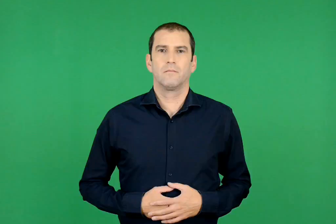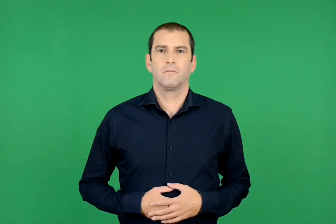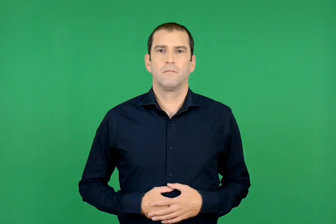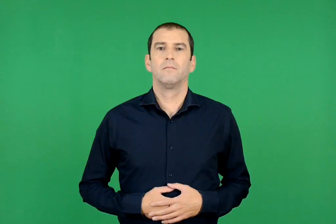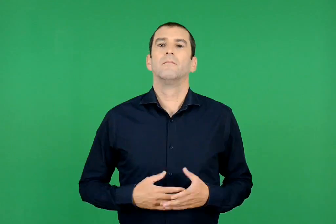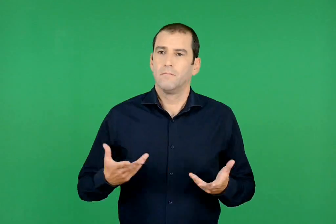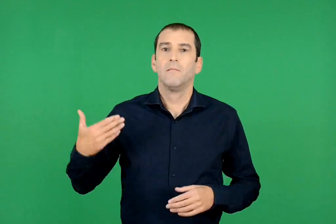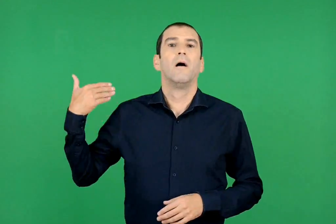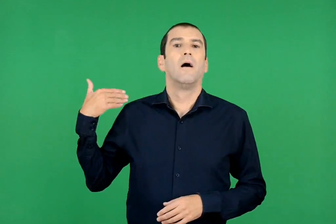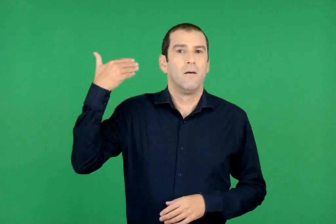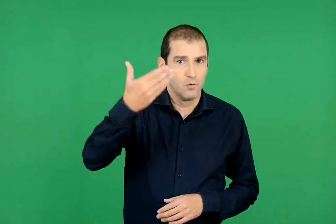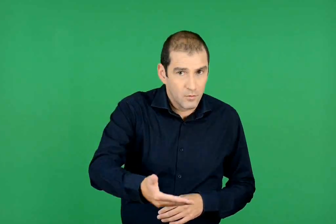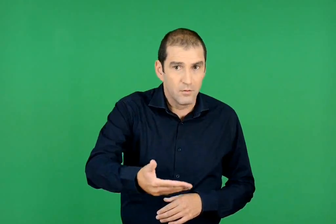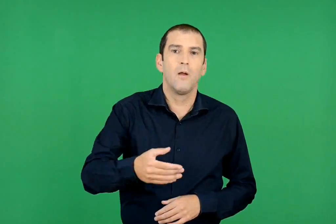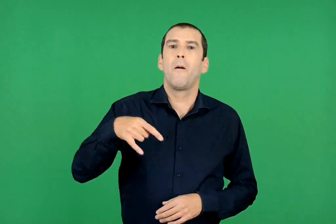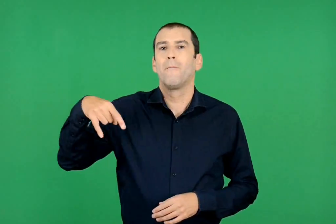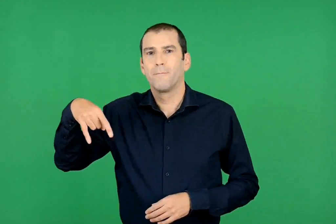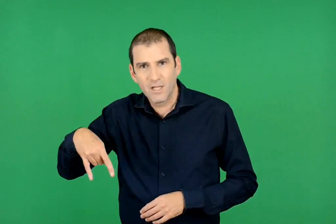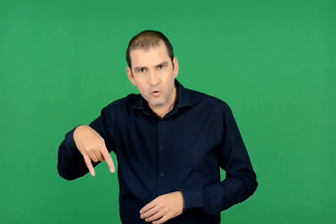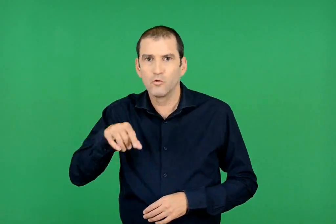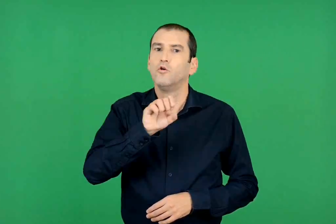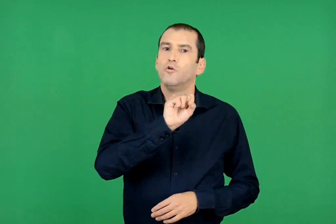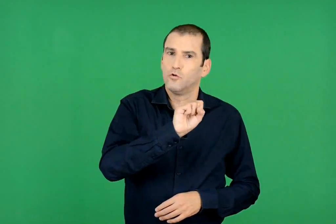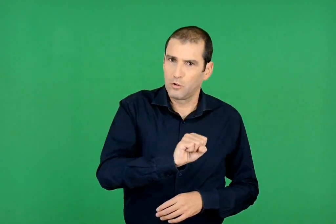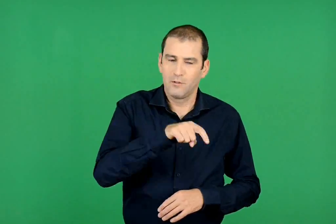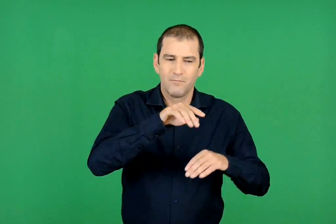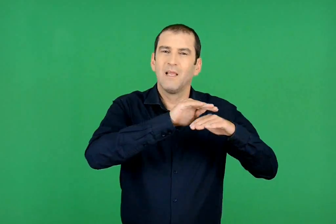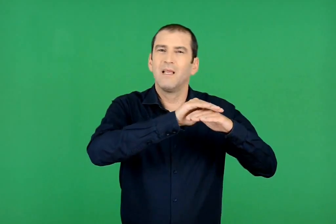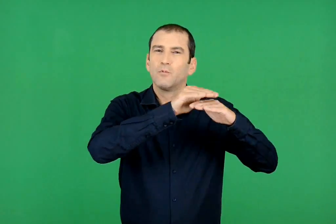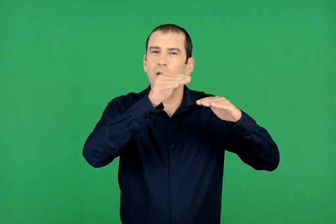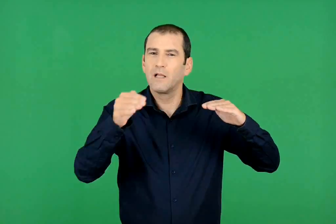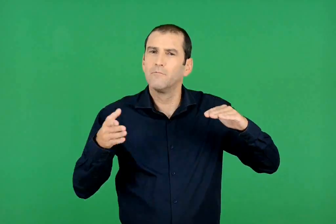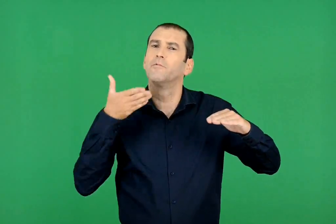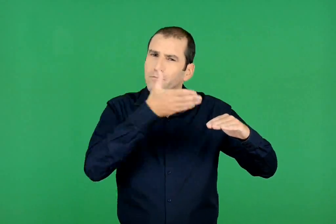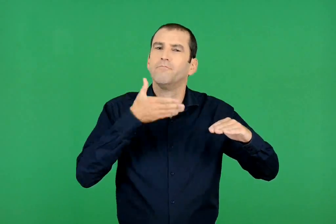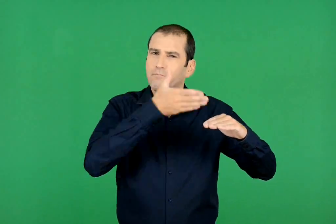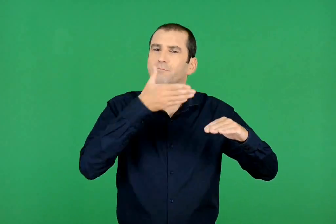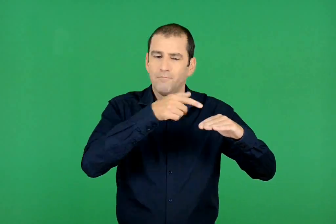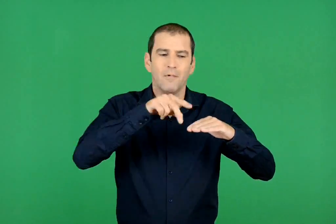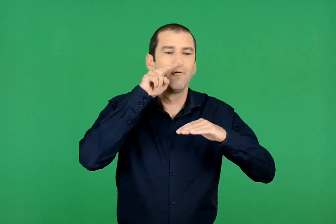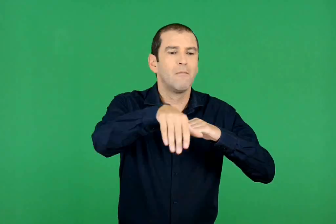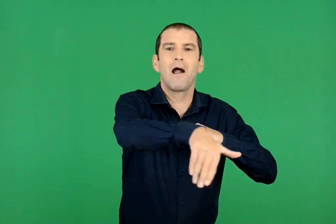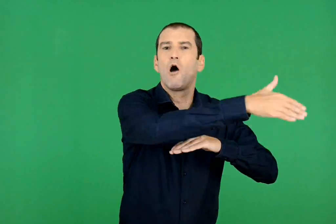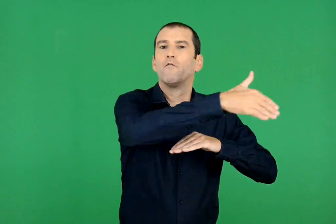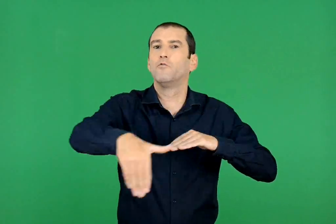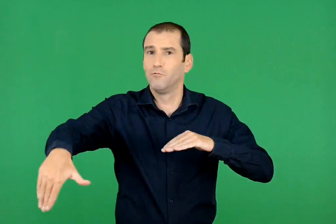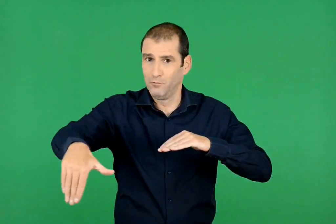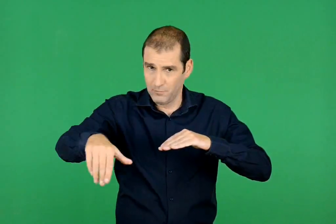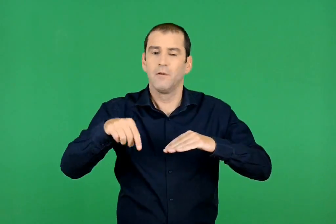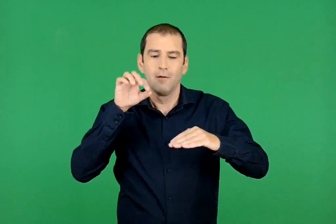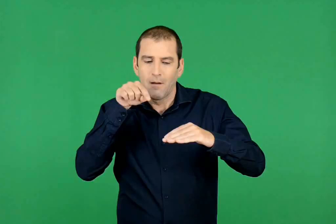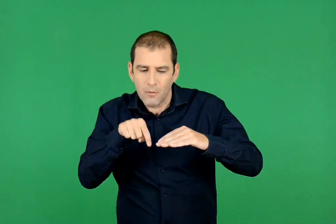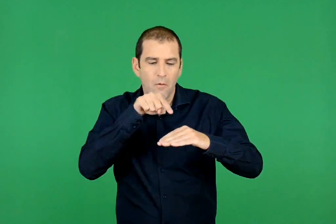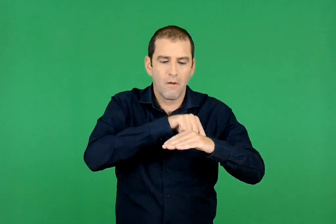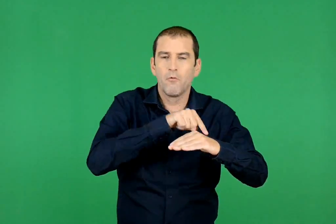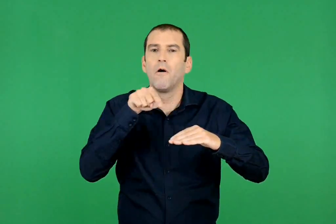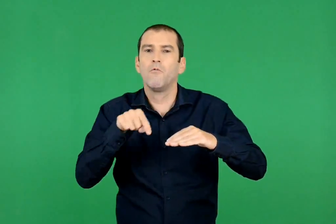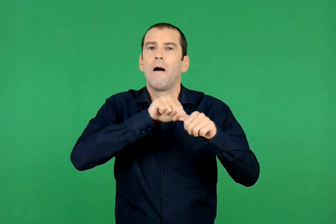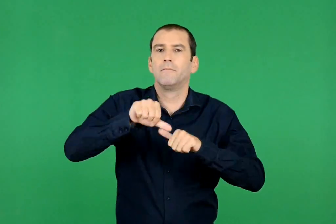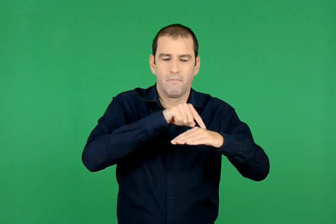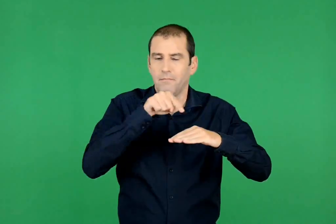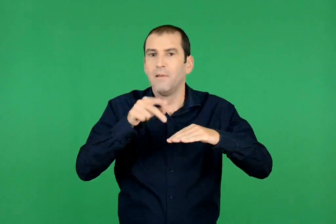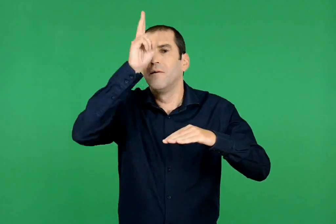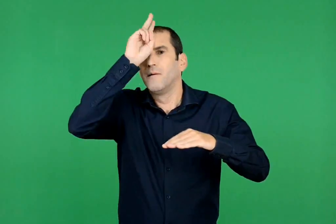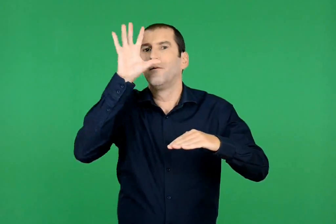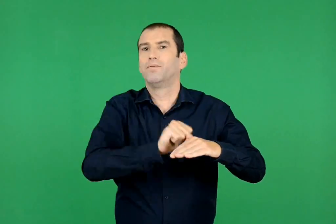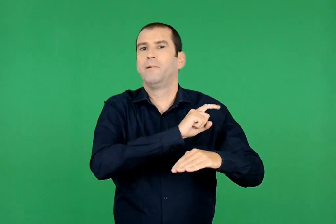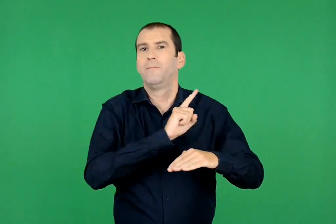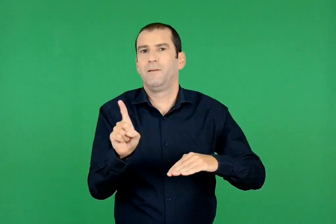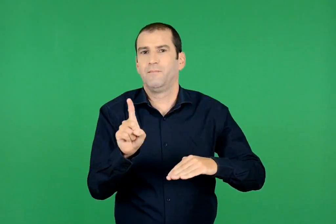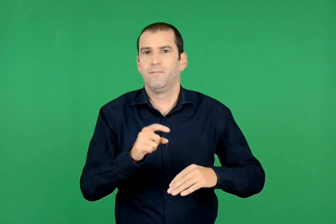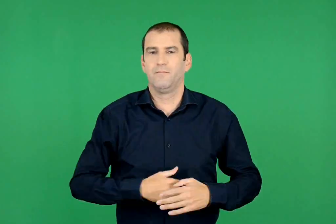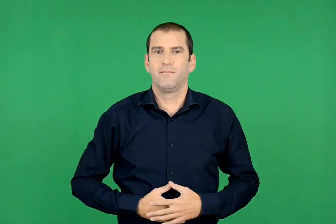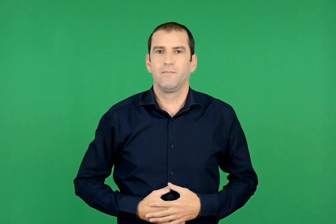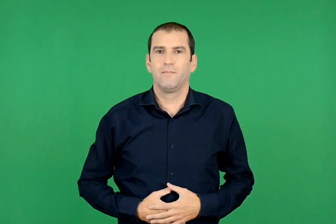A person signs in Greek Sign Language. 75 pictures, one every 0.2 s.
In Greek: από τότε , ο πέτρος κι ο σωτήρης πήγαιναν κάθε τόσο στο υψωματάκι που κοίταζε τη μεγάλη λεωφόρο , αλλάζοντας πάντα στέκι να μην τους επισημάνουν οι γερμανοί
